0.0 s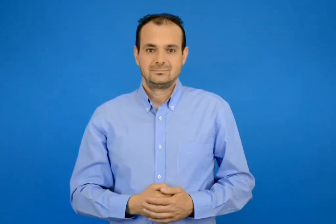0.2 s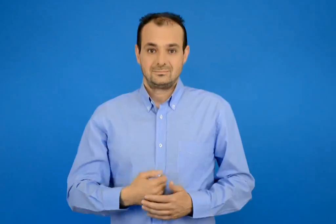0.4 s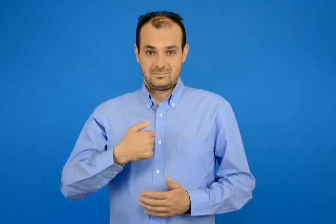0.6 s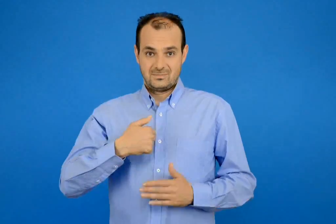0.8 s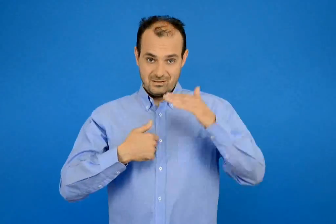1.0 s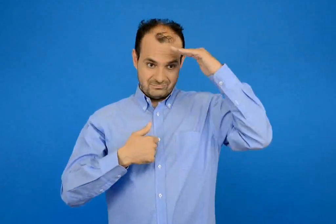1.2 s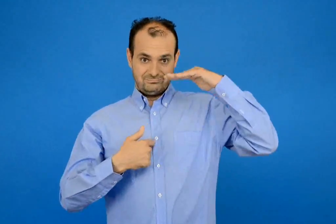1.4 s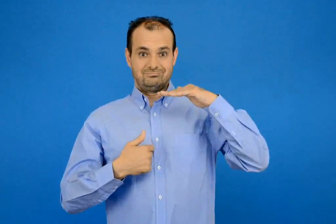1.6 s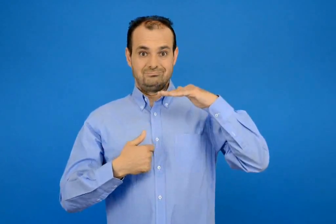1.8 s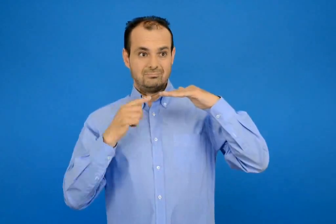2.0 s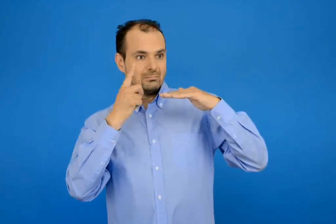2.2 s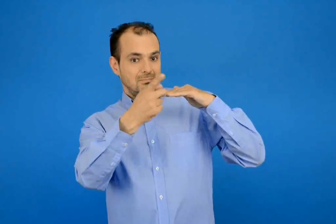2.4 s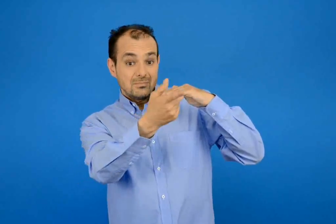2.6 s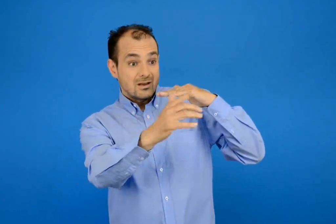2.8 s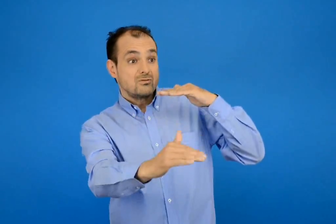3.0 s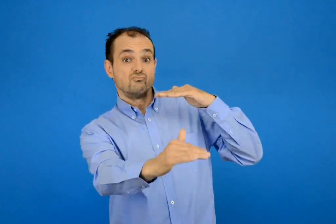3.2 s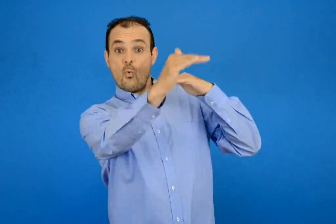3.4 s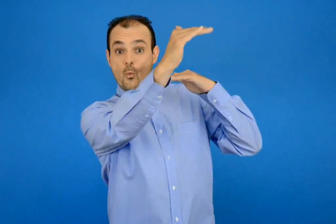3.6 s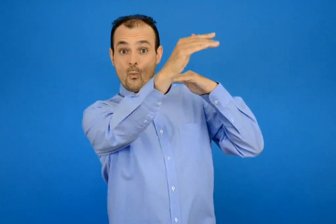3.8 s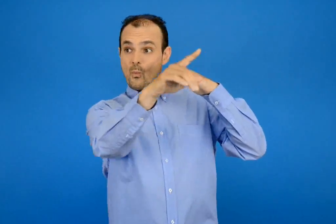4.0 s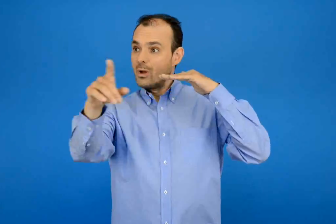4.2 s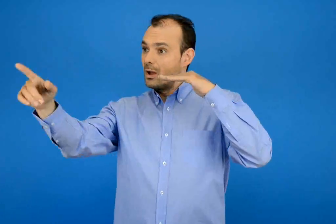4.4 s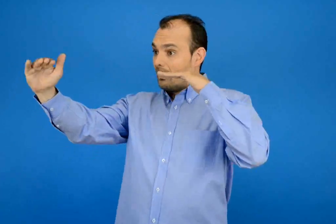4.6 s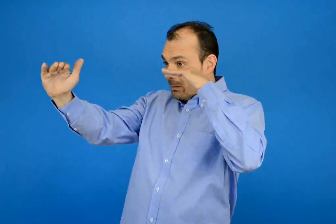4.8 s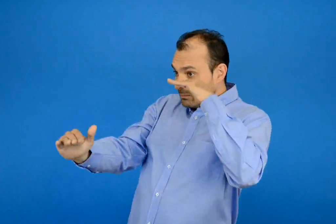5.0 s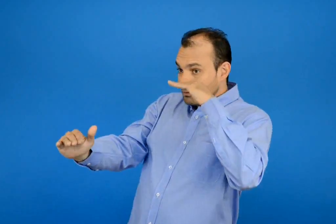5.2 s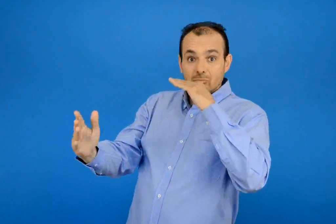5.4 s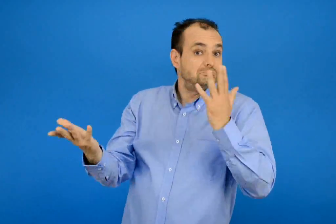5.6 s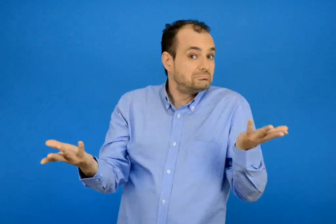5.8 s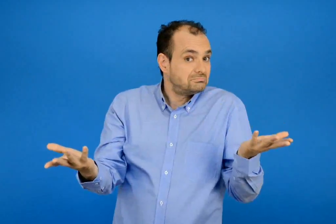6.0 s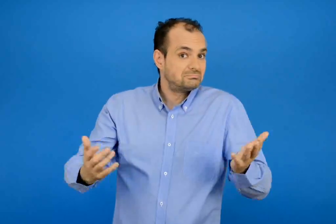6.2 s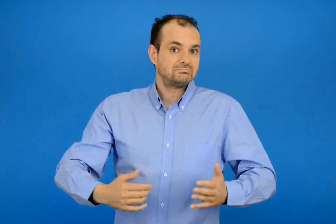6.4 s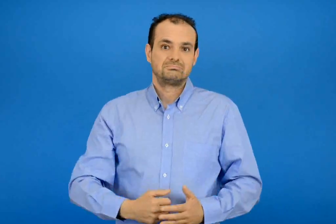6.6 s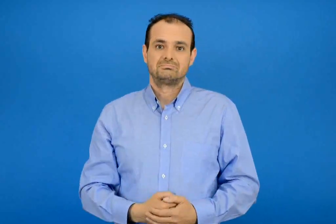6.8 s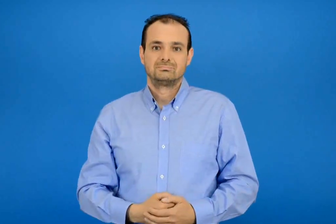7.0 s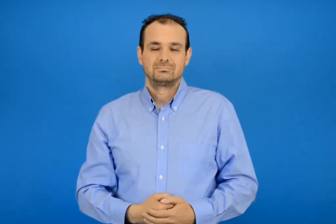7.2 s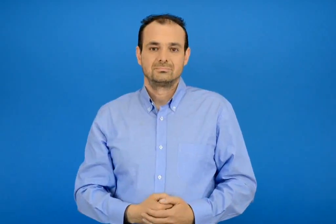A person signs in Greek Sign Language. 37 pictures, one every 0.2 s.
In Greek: τι είναι πιο ψηλό και τι πιο χαμηλό από εμένα ;
